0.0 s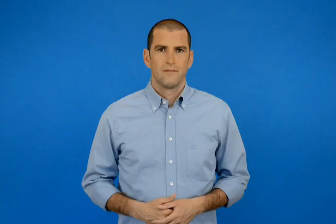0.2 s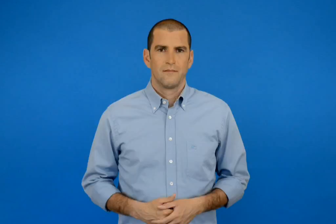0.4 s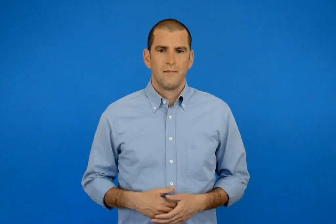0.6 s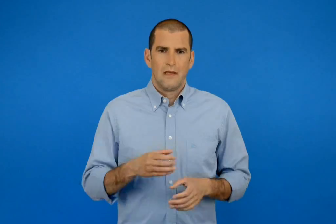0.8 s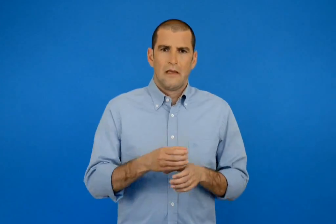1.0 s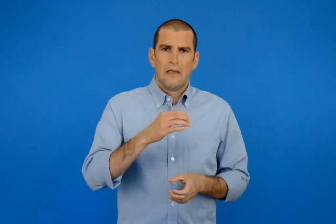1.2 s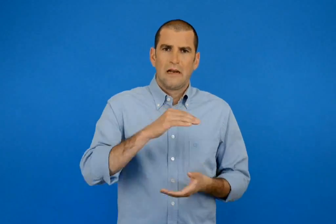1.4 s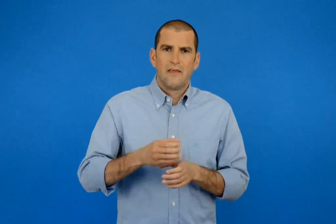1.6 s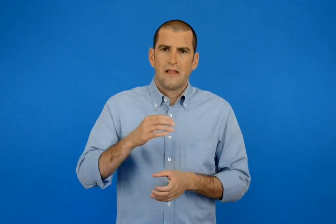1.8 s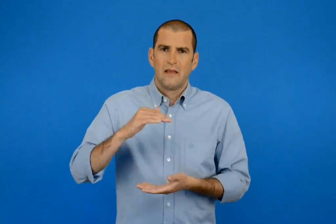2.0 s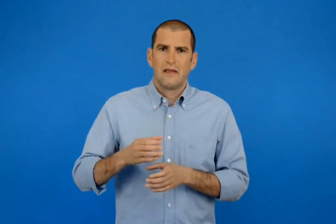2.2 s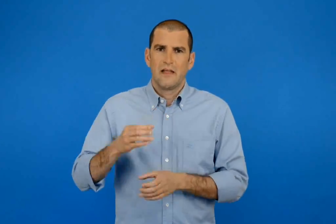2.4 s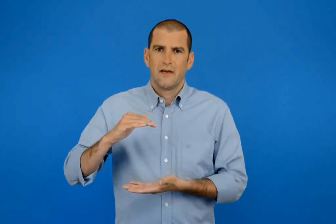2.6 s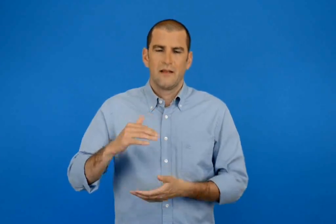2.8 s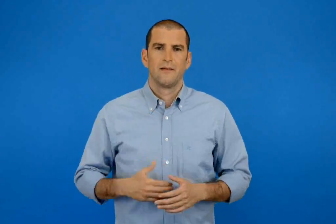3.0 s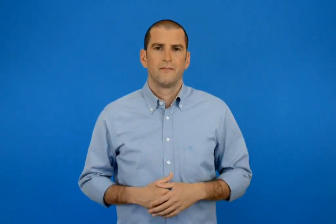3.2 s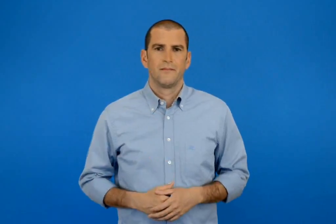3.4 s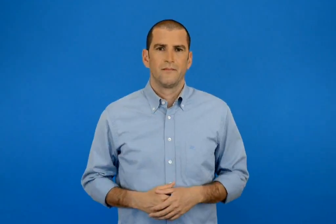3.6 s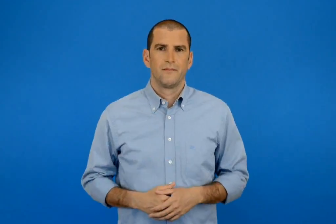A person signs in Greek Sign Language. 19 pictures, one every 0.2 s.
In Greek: κύλινδροι
